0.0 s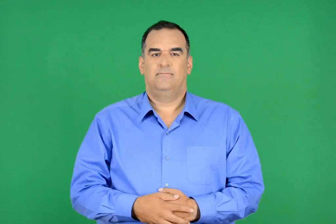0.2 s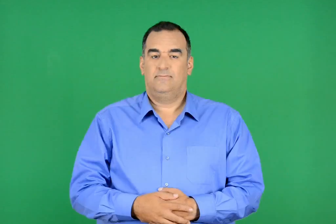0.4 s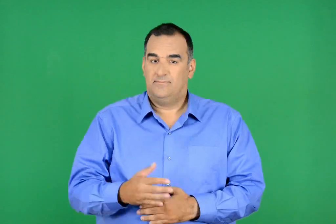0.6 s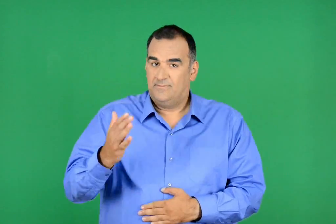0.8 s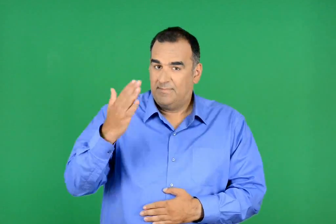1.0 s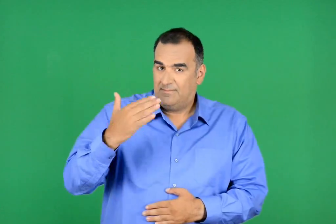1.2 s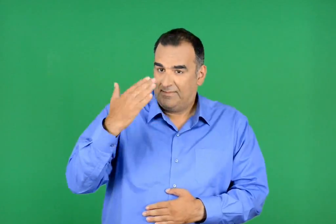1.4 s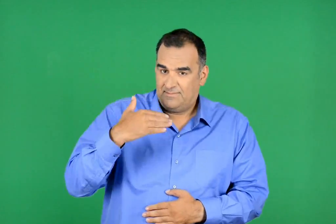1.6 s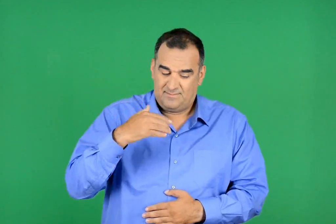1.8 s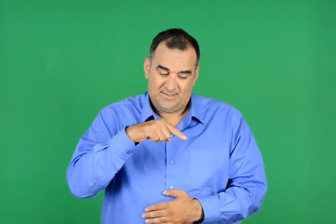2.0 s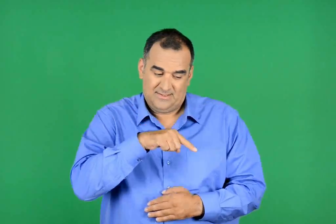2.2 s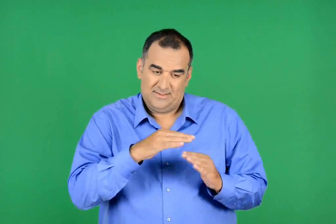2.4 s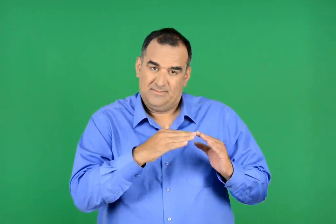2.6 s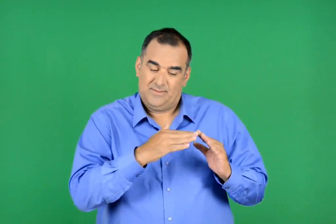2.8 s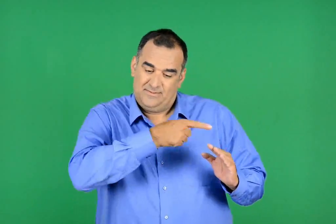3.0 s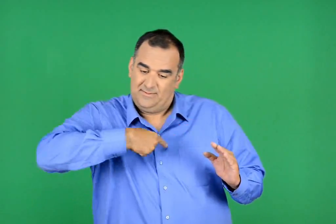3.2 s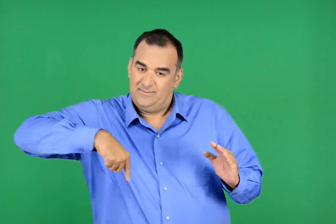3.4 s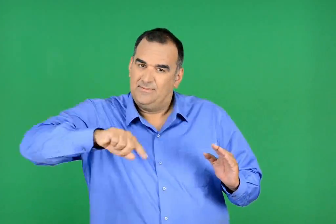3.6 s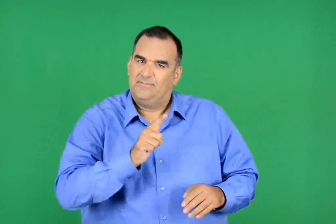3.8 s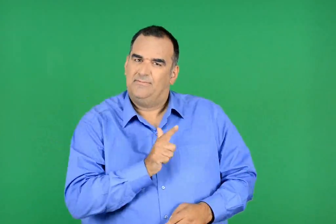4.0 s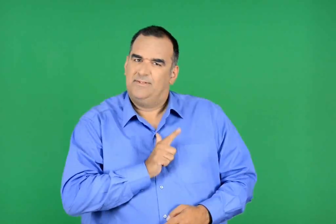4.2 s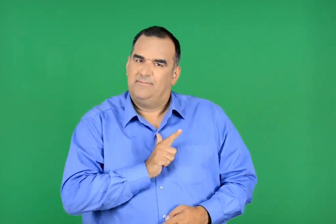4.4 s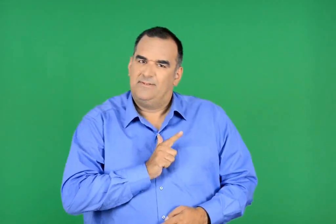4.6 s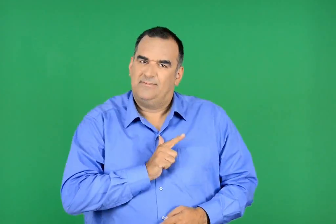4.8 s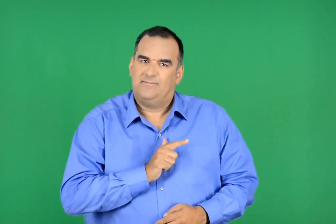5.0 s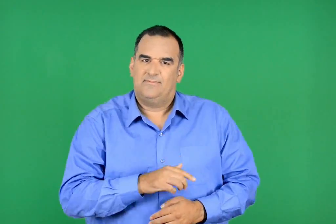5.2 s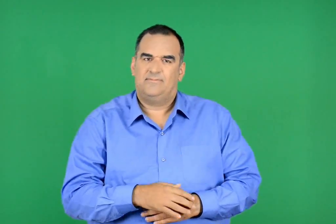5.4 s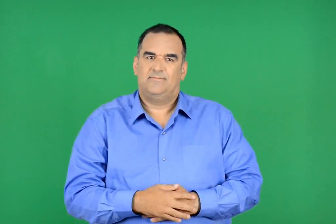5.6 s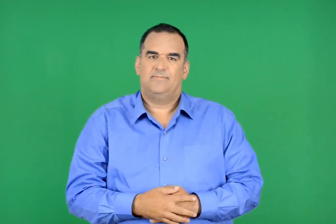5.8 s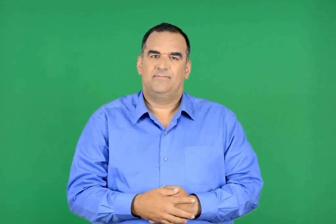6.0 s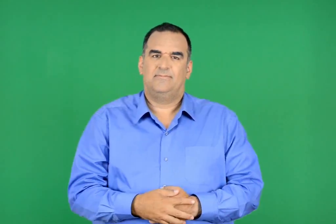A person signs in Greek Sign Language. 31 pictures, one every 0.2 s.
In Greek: και πάμε. εμάς προσμένει το σπιτάκι
